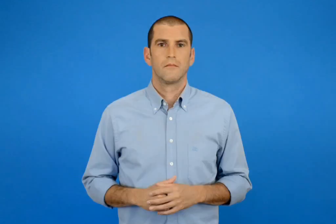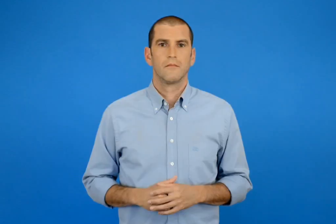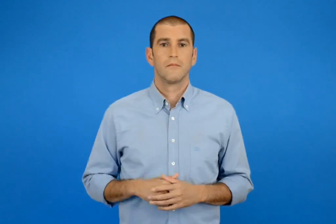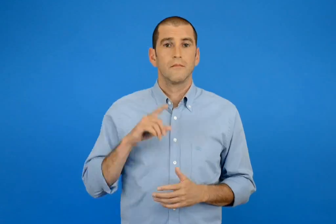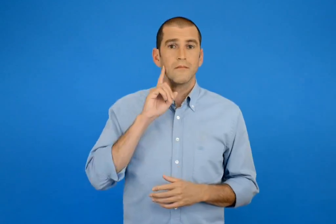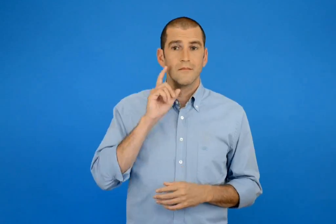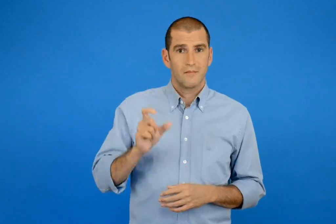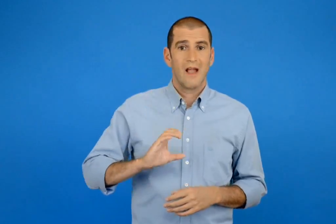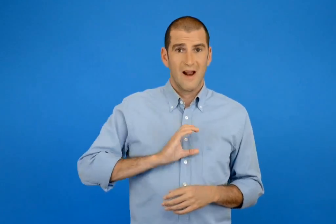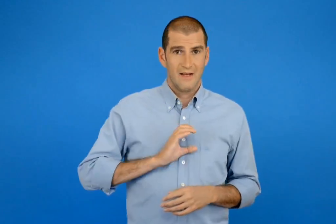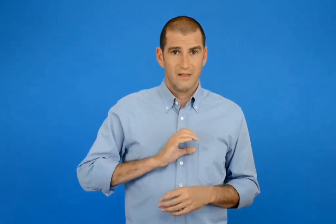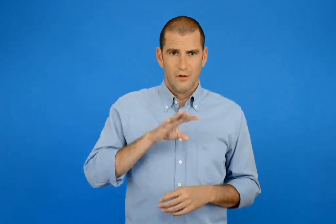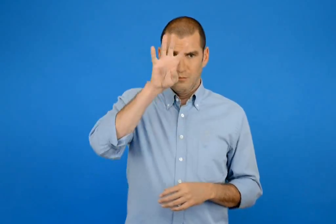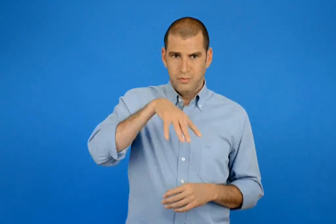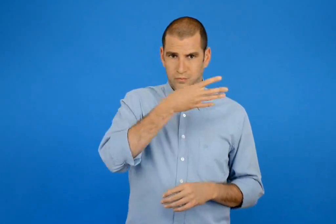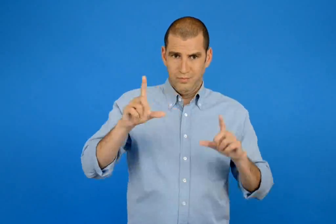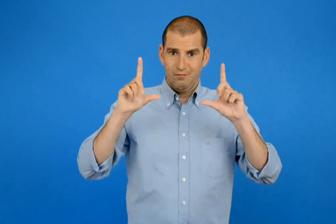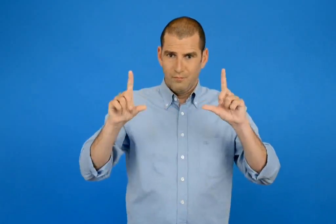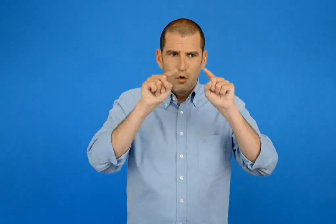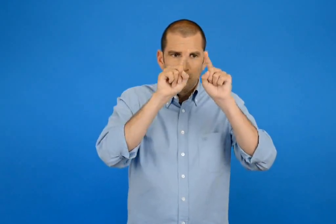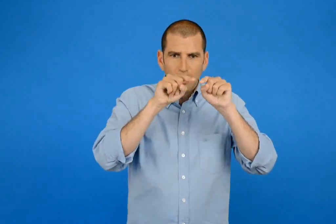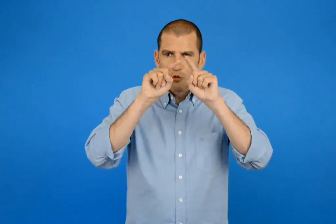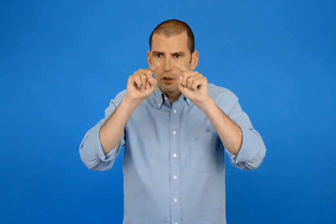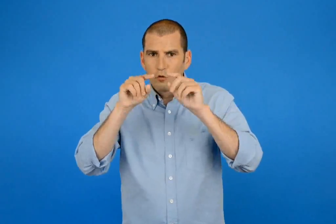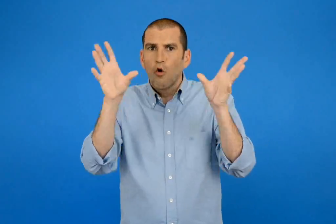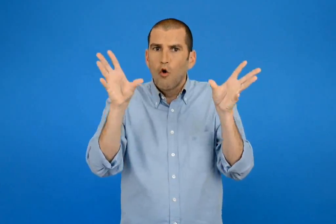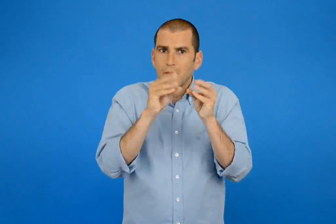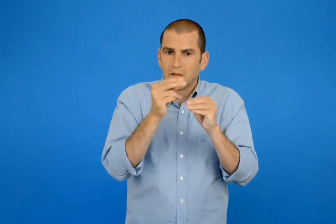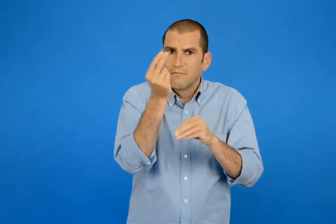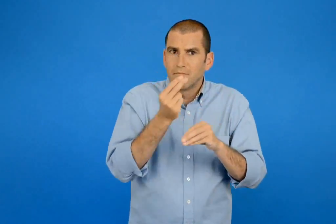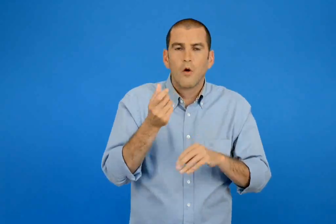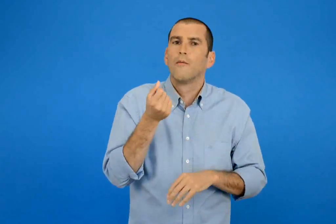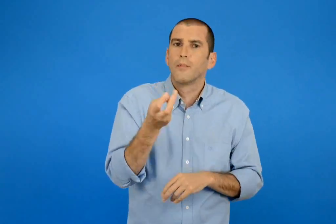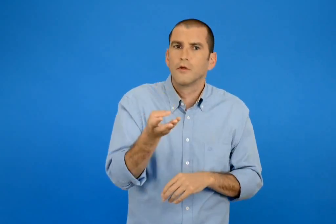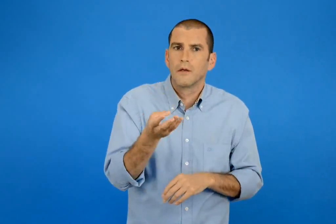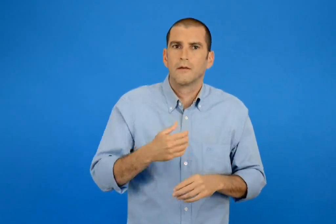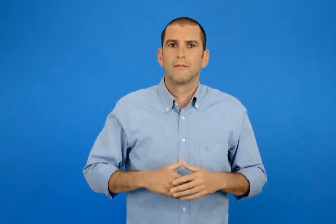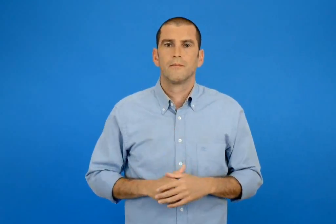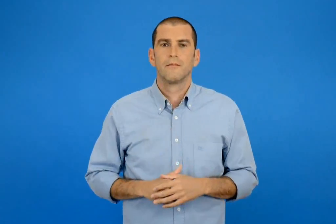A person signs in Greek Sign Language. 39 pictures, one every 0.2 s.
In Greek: πόσα συνολικά κουτάκια ζωγράφισε η ελένη ;
